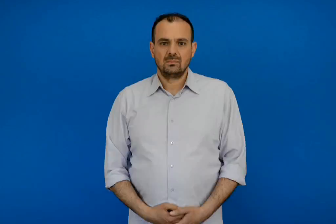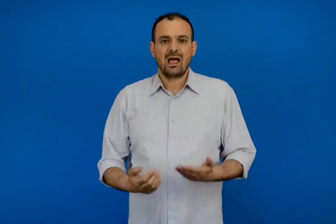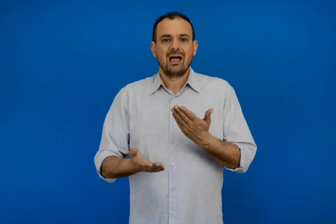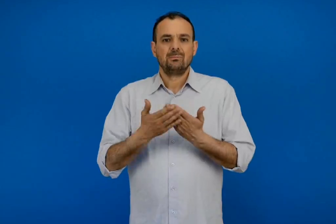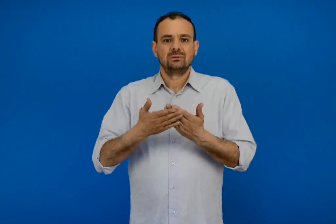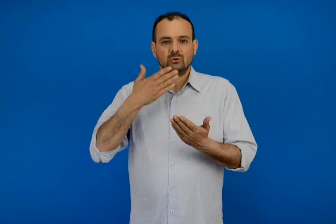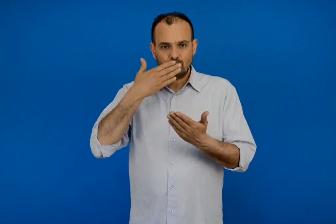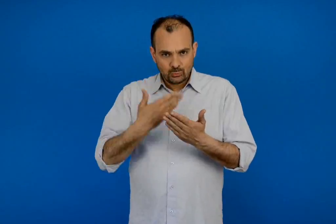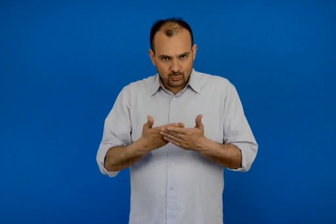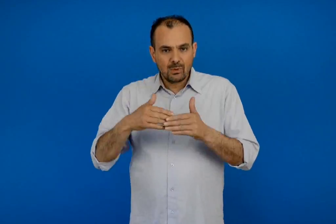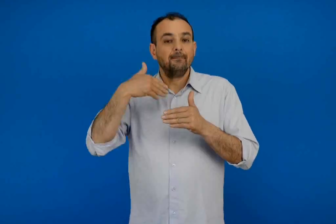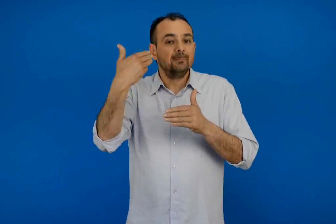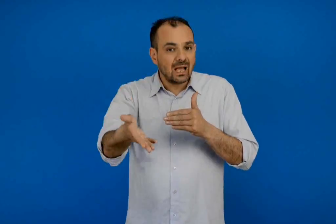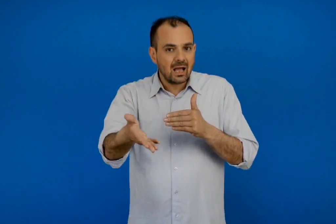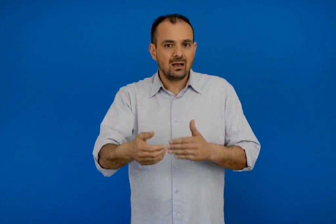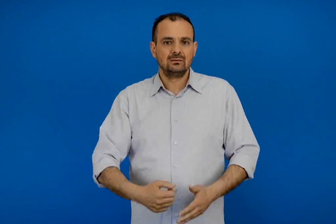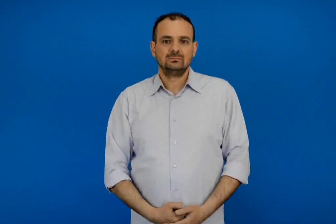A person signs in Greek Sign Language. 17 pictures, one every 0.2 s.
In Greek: μετα την επίσκεψη
